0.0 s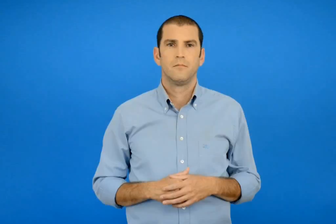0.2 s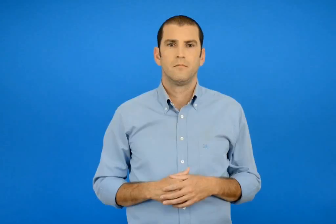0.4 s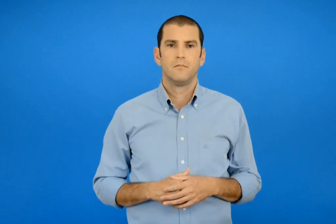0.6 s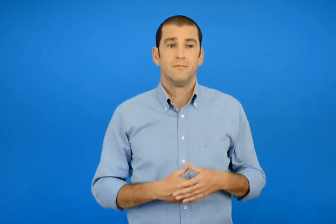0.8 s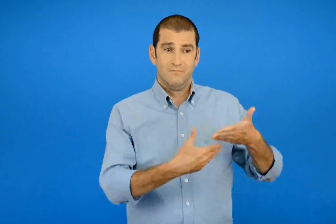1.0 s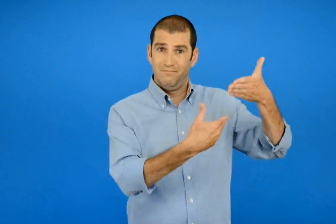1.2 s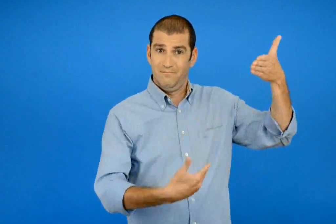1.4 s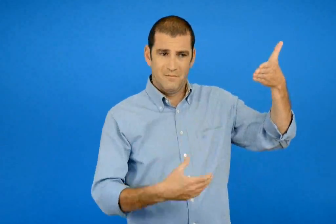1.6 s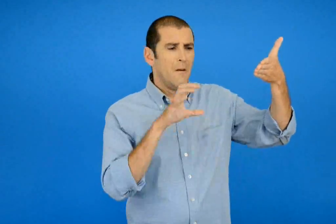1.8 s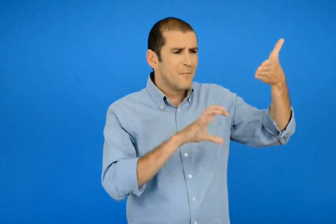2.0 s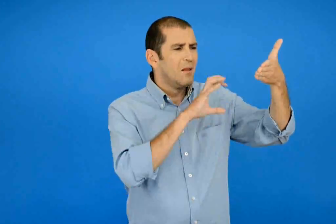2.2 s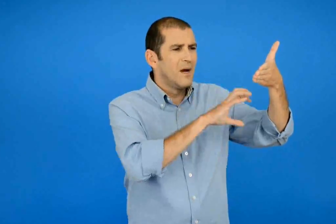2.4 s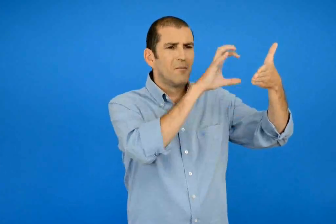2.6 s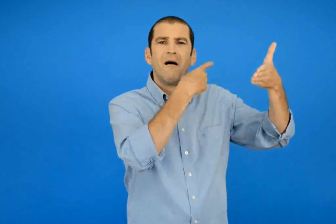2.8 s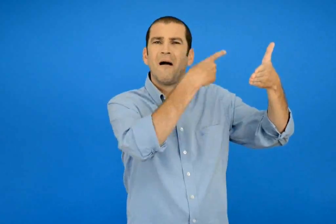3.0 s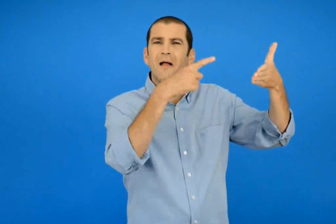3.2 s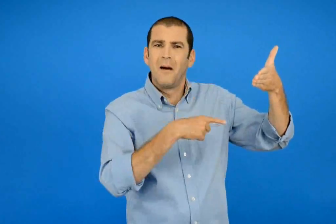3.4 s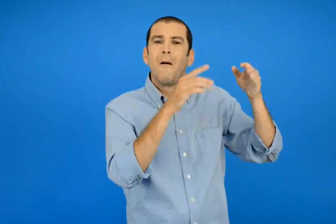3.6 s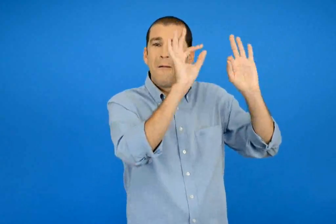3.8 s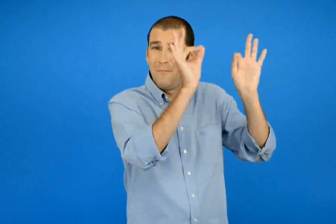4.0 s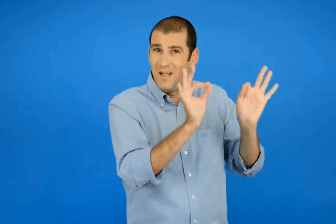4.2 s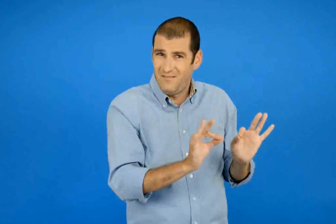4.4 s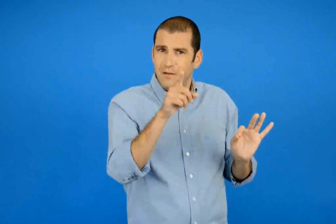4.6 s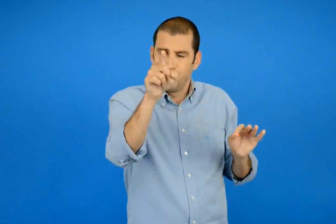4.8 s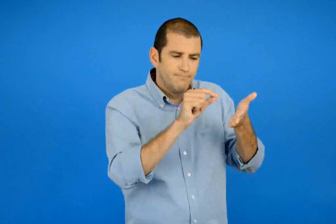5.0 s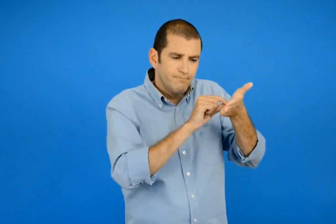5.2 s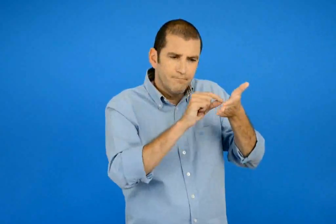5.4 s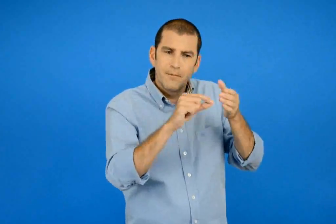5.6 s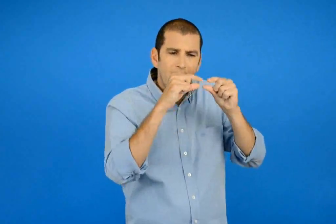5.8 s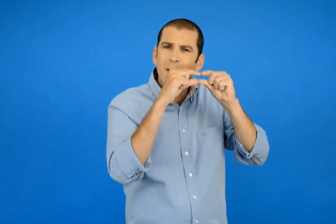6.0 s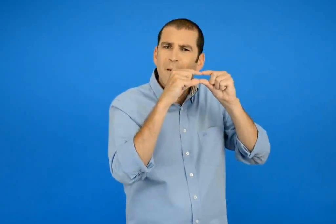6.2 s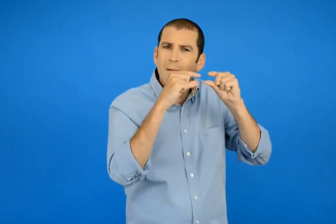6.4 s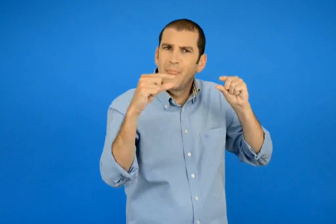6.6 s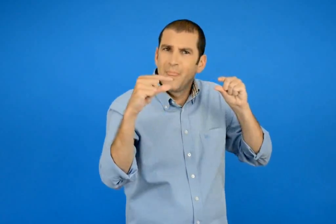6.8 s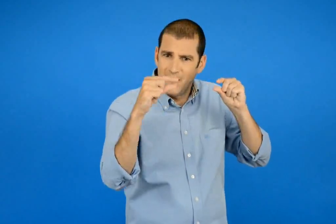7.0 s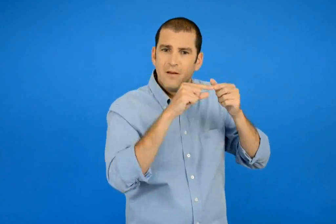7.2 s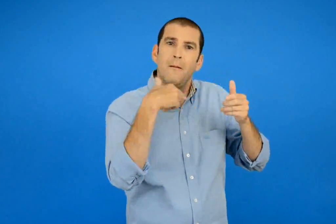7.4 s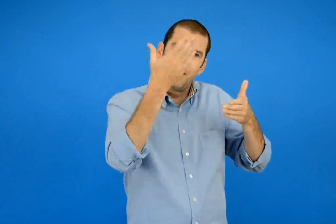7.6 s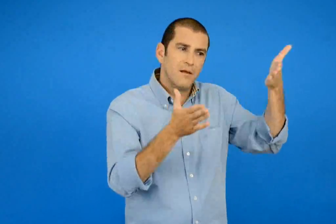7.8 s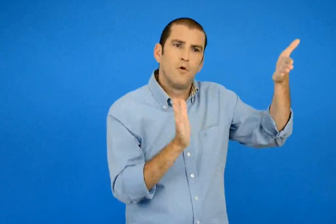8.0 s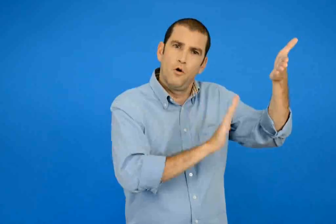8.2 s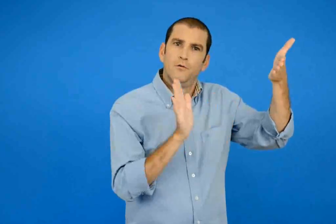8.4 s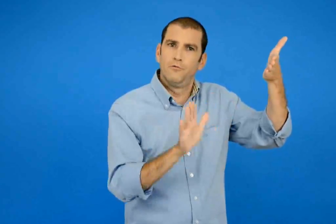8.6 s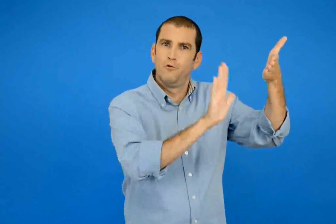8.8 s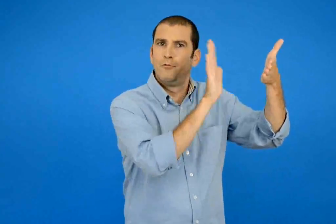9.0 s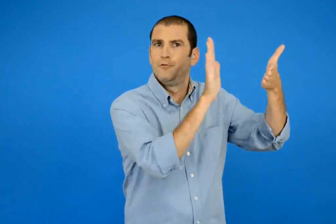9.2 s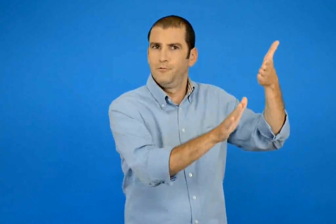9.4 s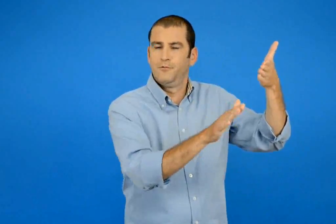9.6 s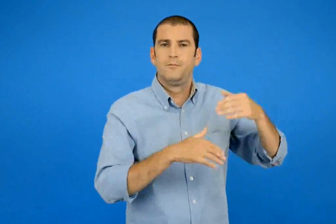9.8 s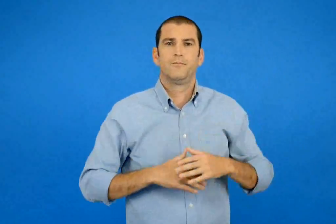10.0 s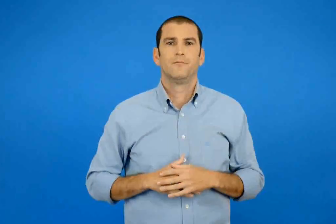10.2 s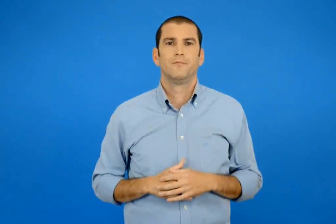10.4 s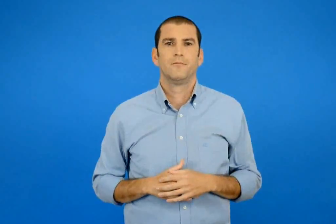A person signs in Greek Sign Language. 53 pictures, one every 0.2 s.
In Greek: γράψτε σε μικρά χαρτάκια λέξεις που να περιγράφουν αυτά τα μέρη και συμπληρώστε το κολάζ
